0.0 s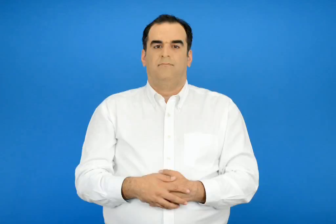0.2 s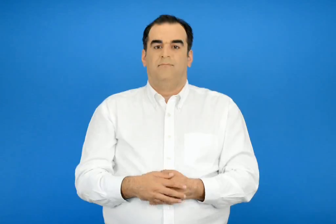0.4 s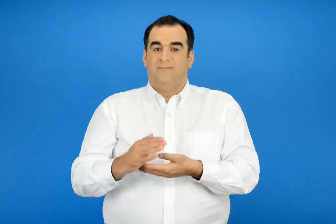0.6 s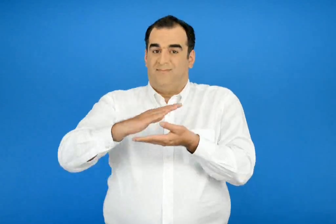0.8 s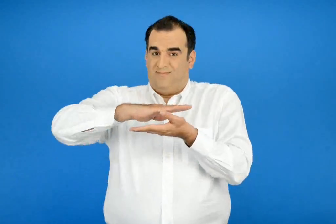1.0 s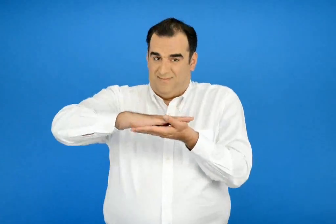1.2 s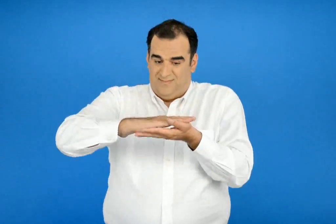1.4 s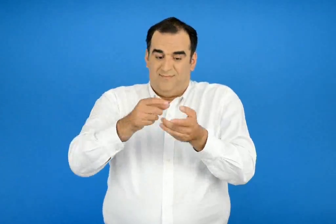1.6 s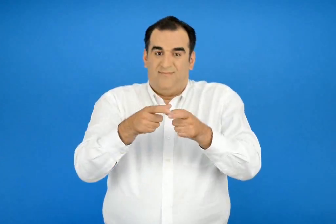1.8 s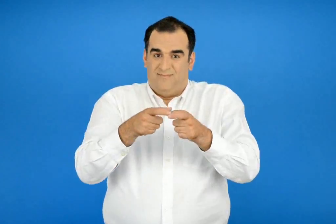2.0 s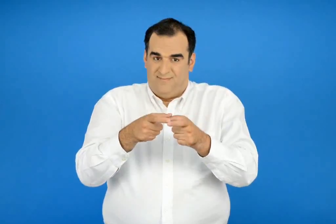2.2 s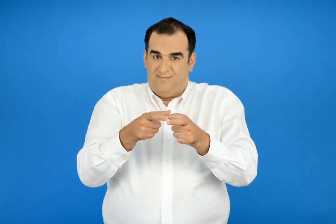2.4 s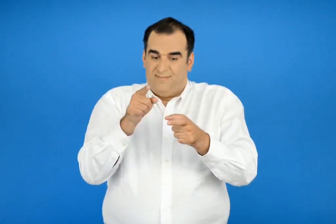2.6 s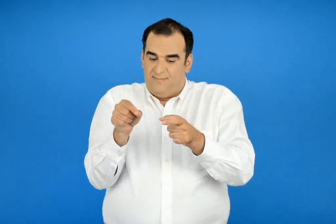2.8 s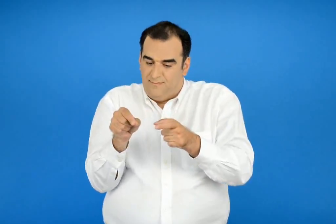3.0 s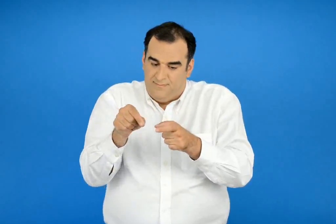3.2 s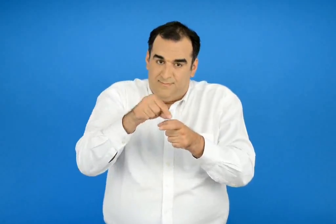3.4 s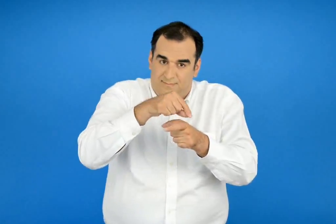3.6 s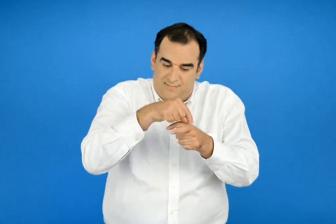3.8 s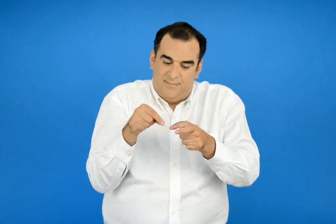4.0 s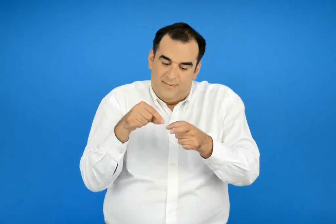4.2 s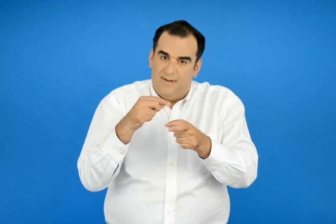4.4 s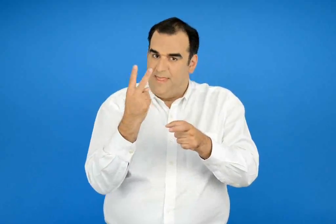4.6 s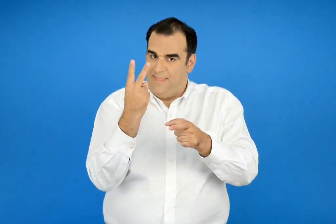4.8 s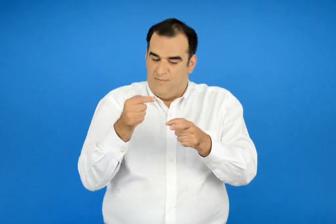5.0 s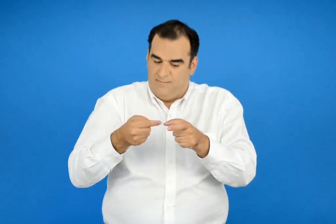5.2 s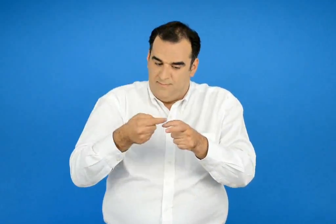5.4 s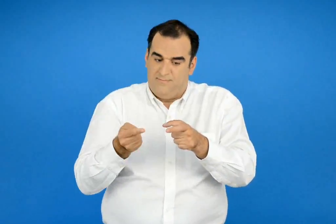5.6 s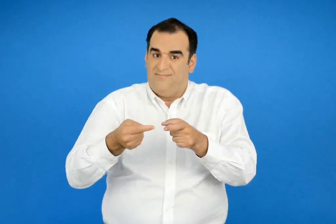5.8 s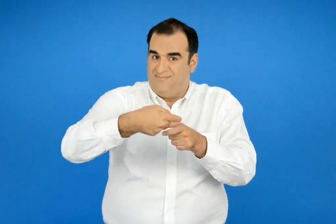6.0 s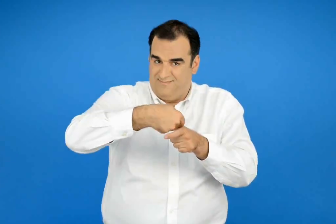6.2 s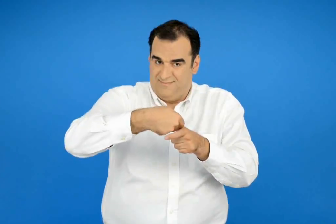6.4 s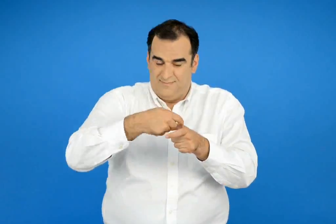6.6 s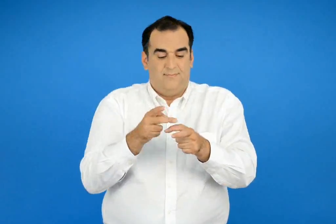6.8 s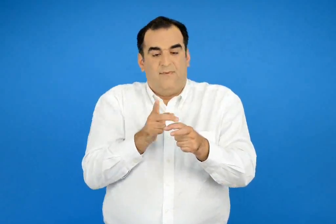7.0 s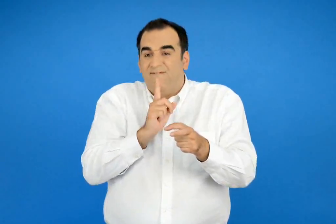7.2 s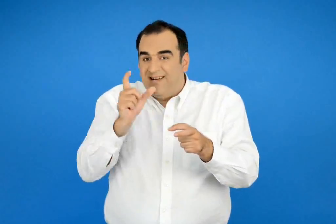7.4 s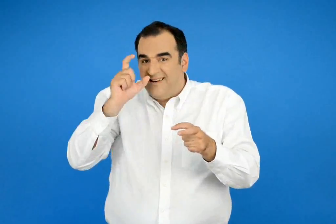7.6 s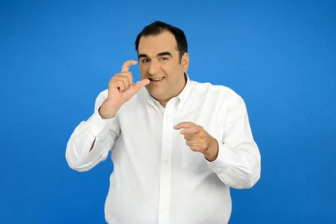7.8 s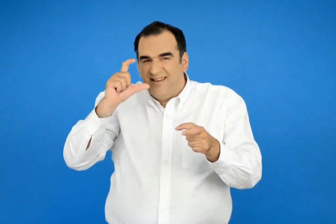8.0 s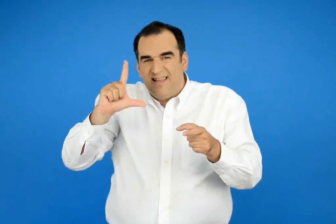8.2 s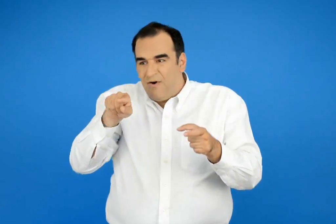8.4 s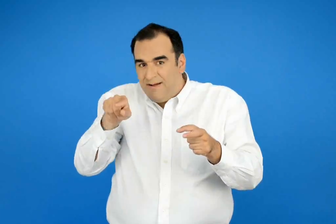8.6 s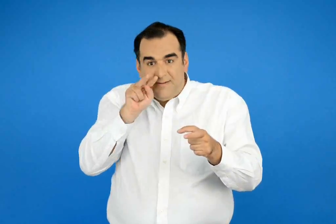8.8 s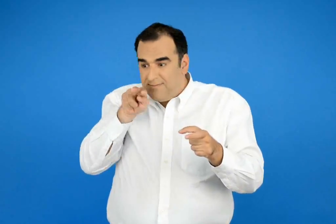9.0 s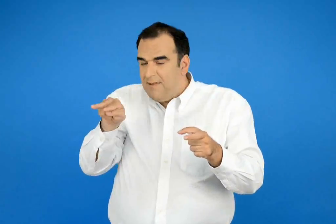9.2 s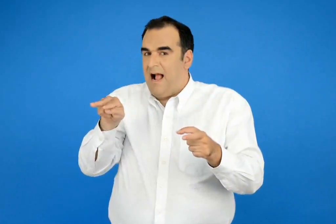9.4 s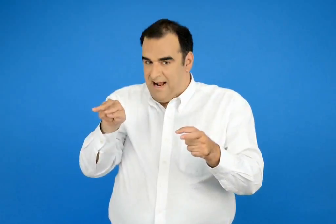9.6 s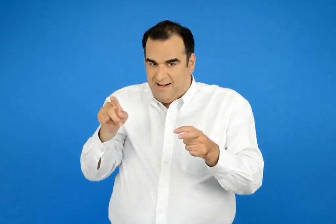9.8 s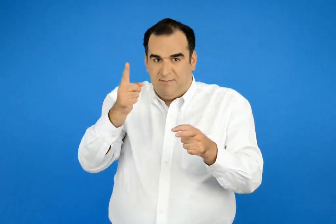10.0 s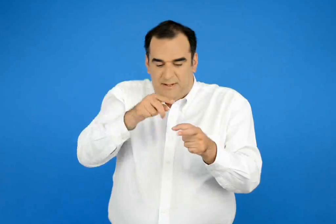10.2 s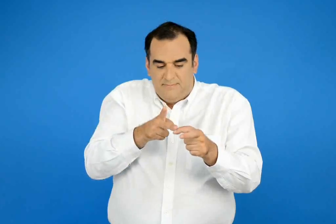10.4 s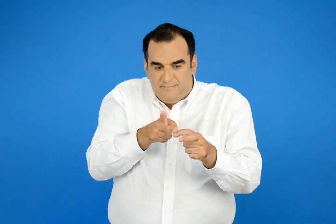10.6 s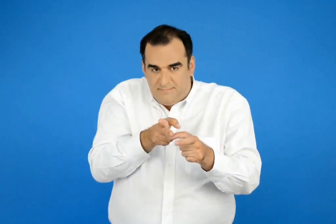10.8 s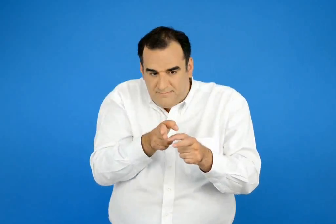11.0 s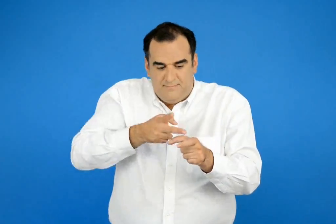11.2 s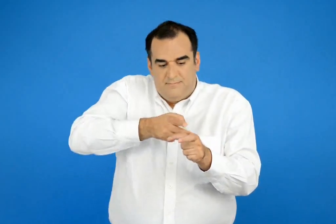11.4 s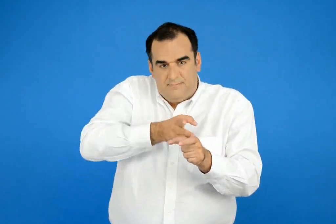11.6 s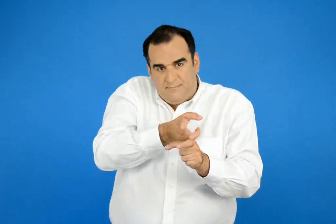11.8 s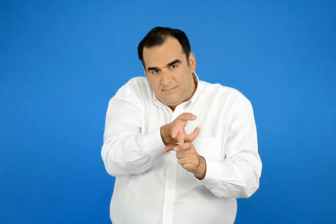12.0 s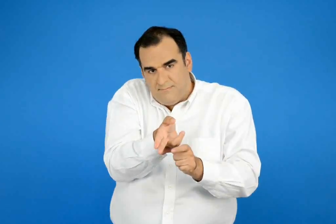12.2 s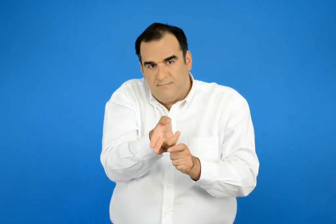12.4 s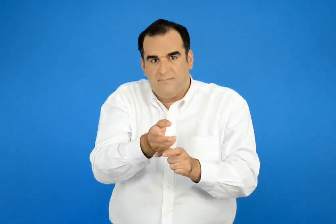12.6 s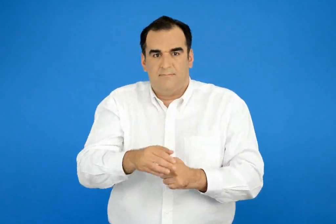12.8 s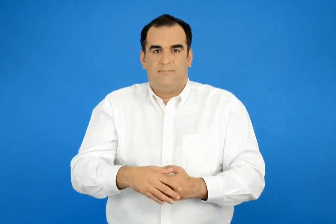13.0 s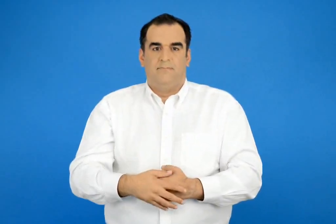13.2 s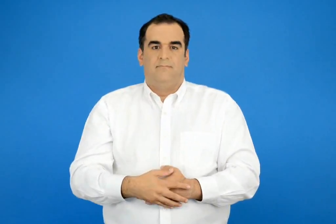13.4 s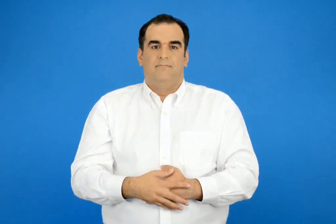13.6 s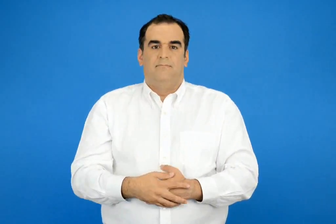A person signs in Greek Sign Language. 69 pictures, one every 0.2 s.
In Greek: σχεδιάζεις δύο ημικυκλία όπως στην εικόνα και τα κόβεις με το ψαλίδι
